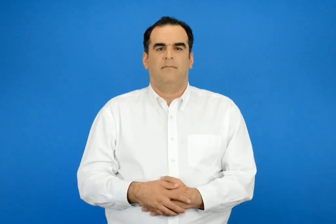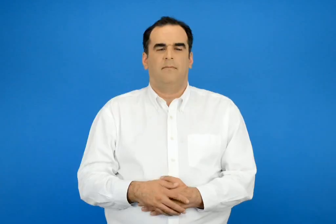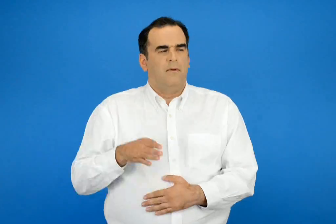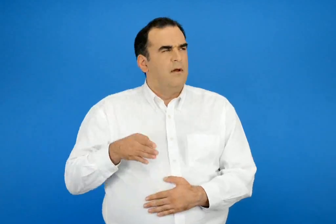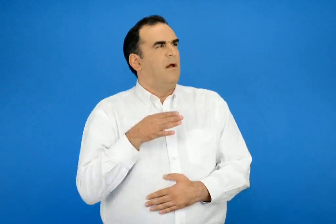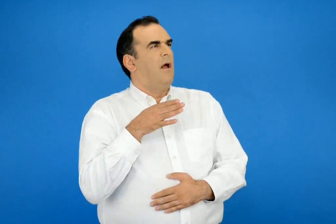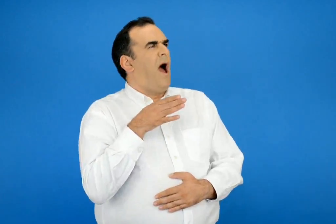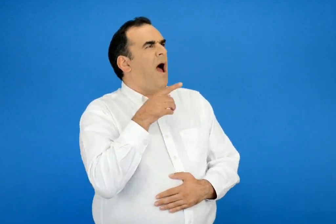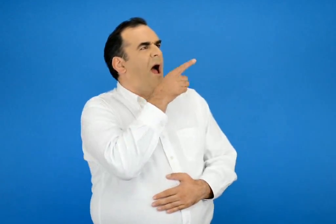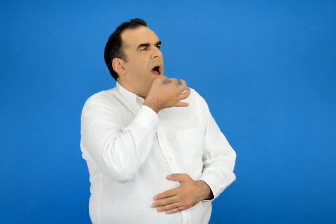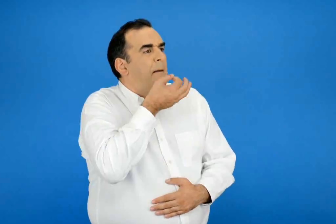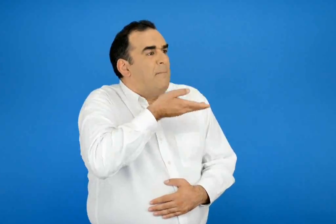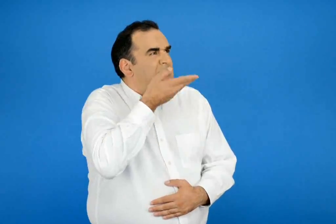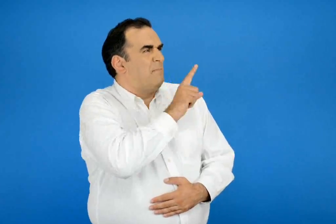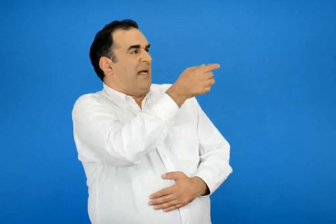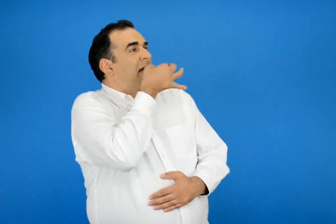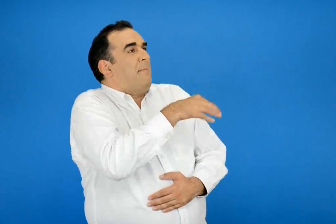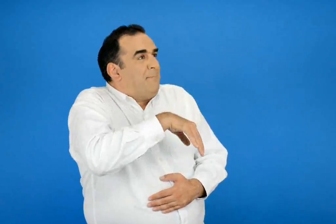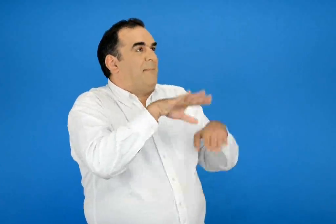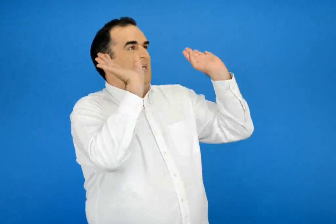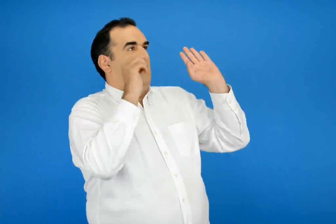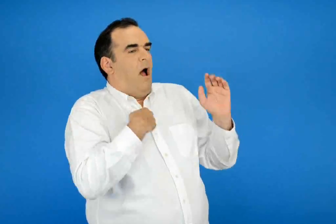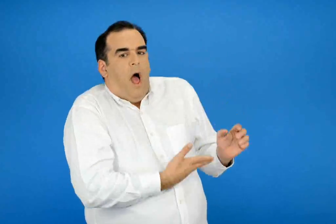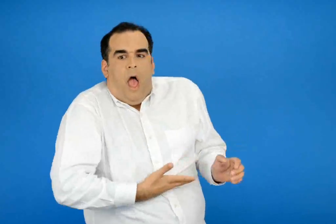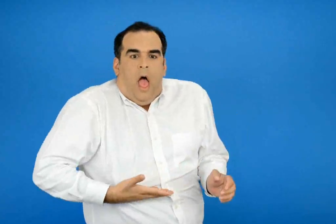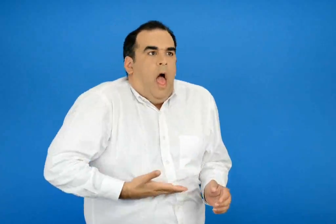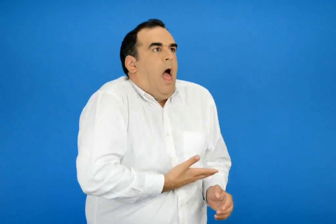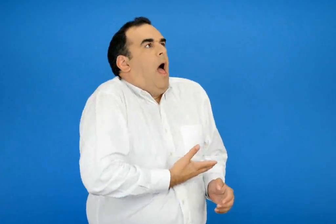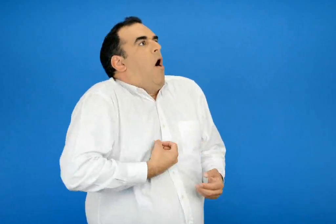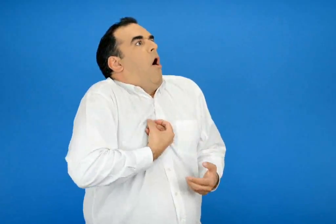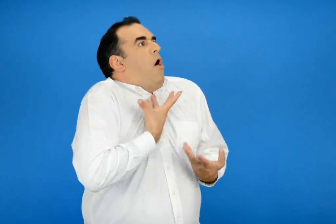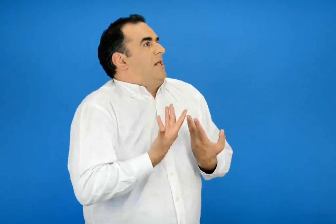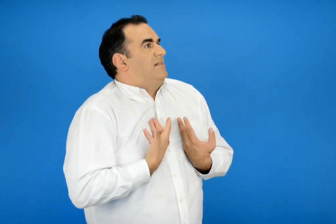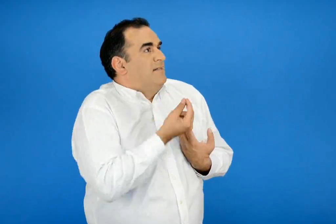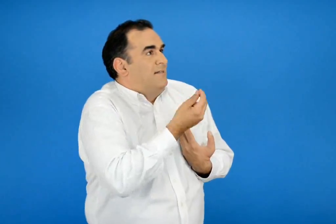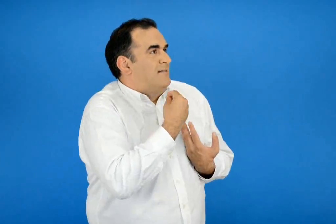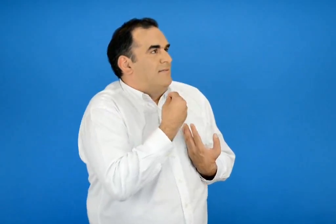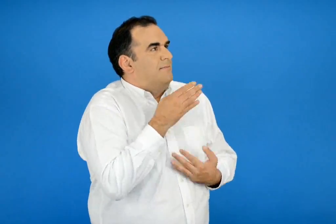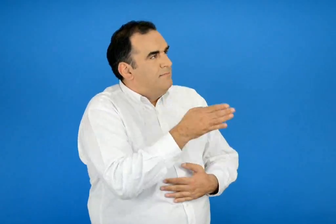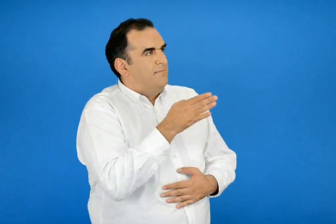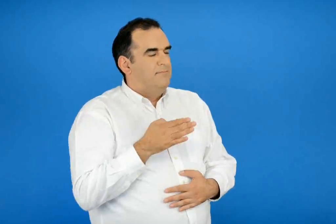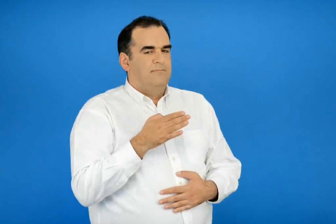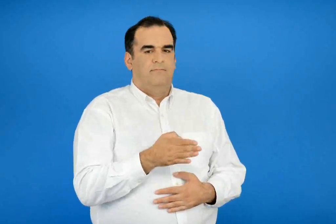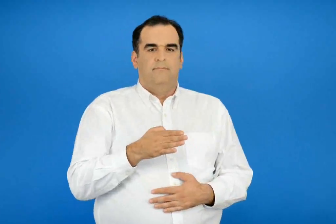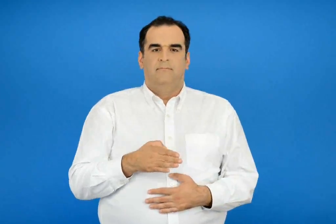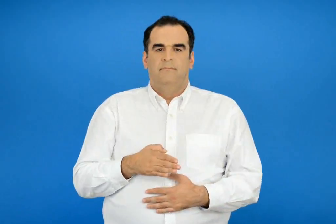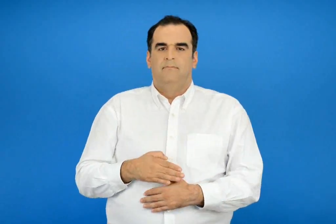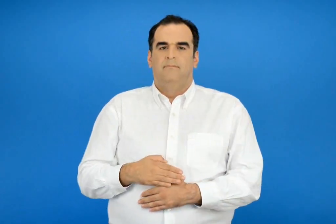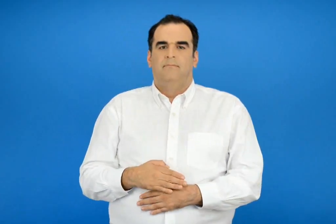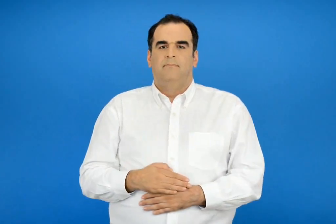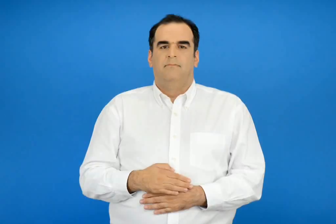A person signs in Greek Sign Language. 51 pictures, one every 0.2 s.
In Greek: μη λες πατσάς και μου ανοίγεις την όρεξη
